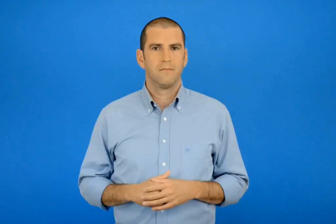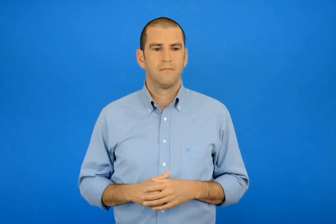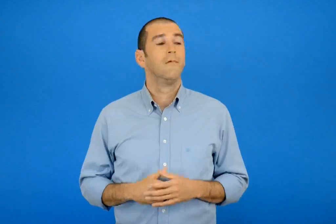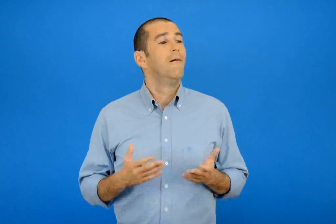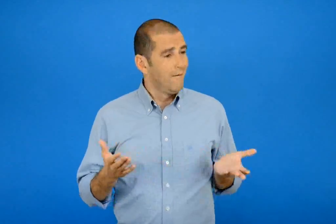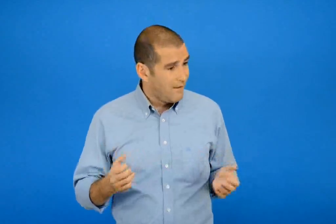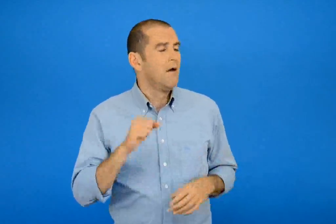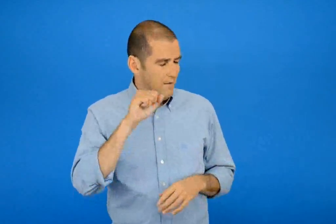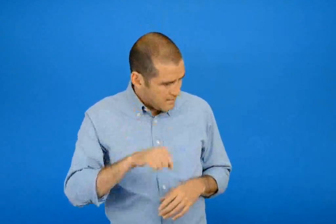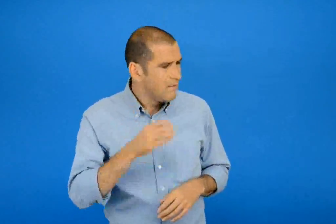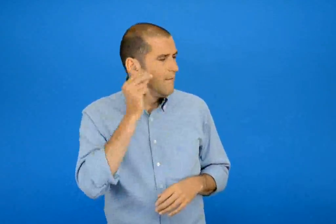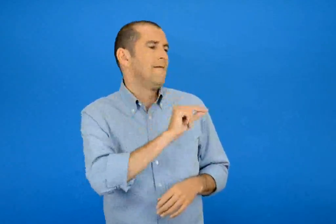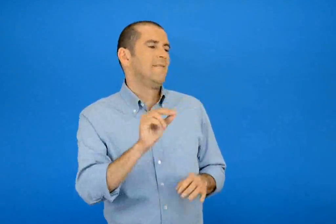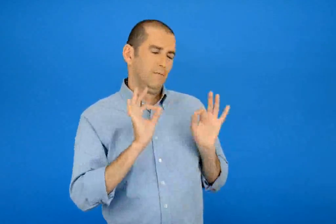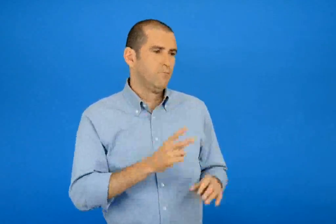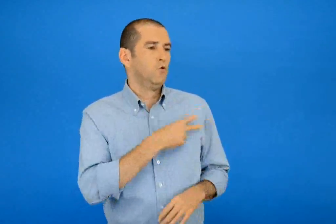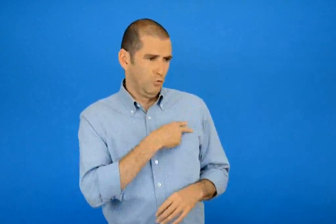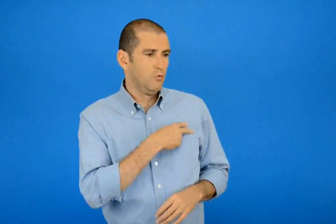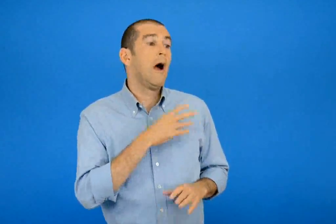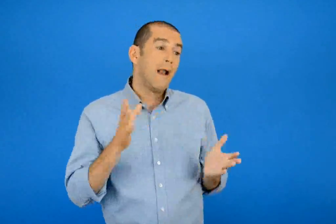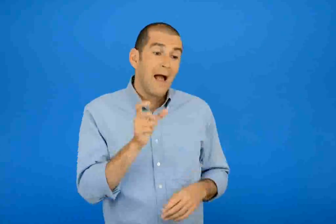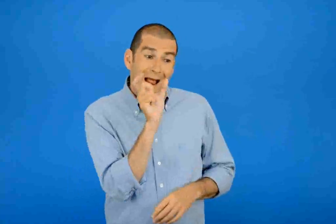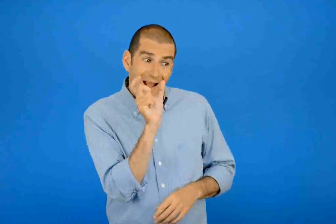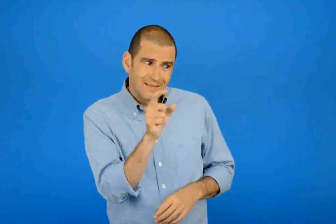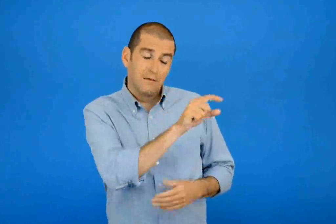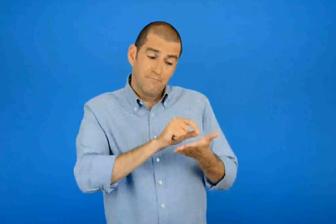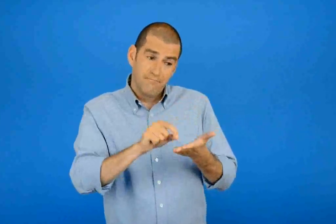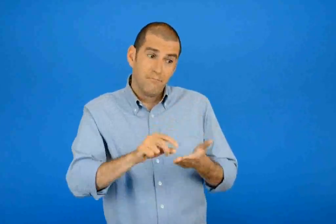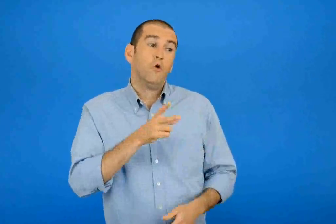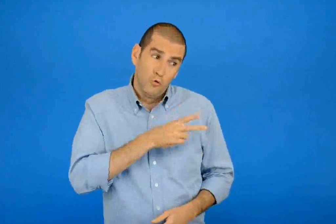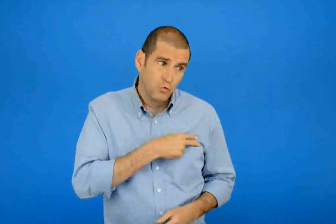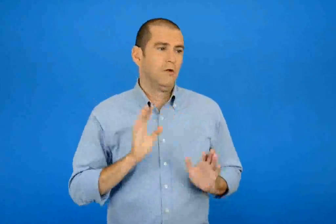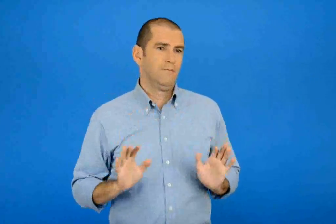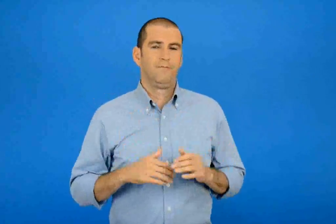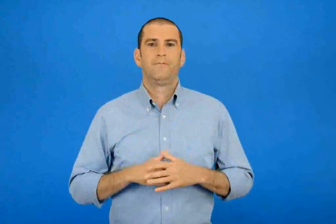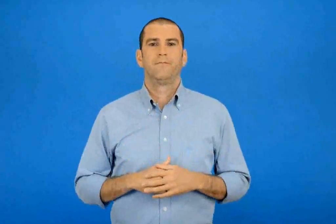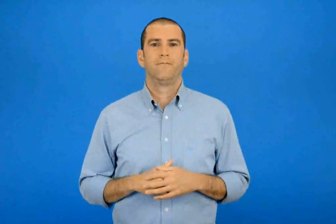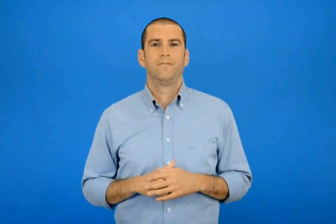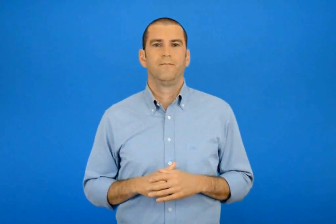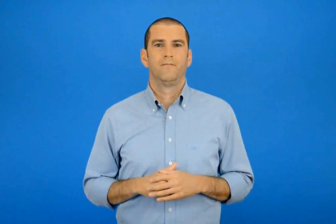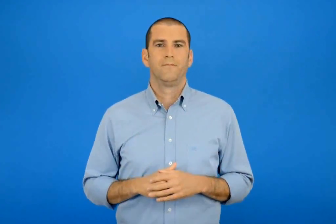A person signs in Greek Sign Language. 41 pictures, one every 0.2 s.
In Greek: ακριβώς πρέπει ωστόσο να γράφεις σωστά τη λέξη
